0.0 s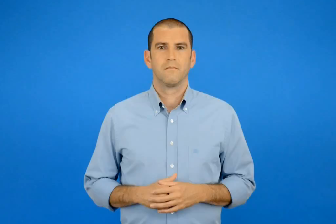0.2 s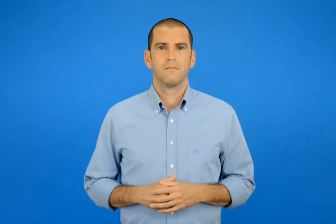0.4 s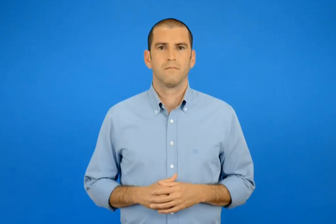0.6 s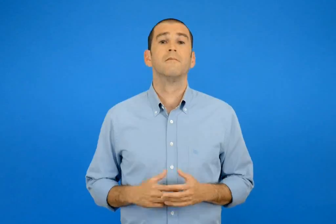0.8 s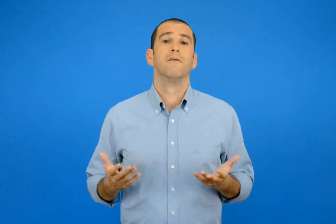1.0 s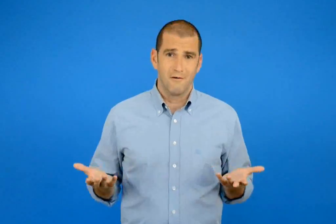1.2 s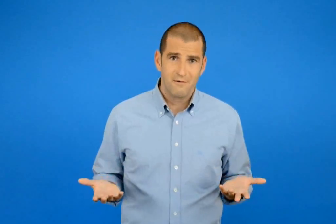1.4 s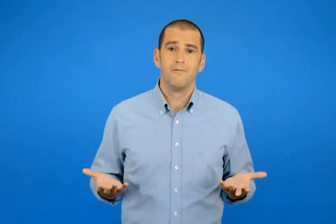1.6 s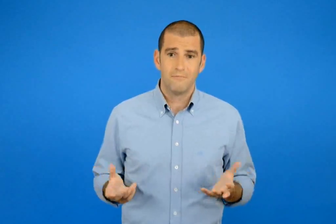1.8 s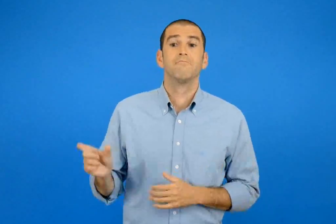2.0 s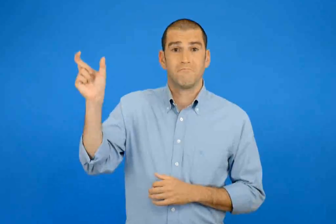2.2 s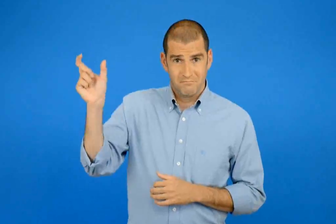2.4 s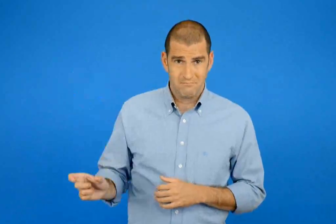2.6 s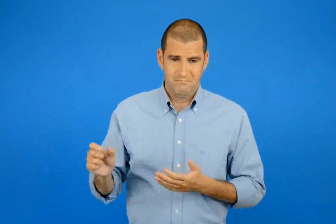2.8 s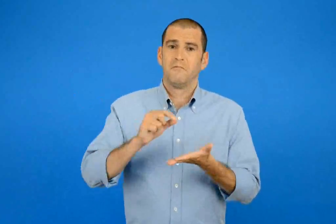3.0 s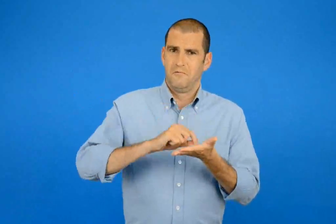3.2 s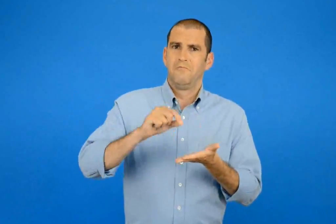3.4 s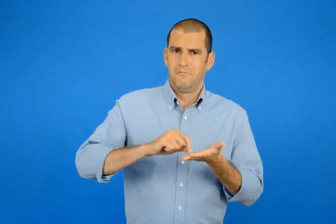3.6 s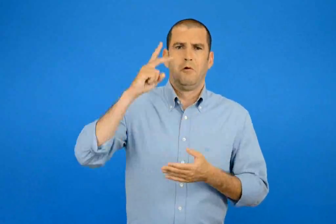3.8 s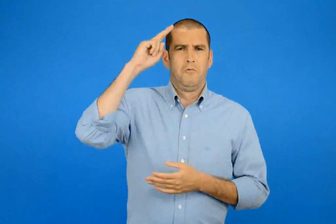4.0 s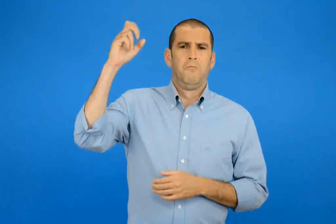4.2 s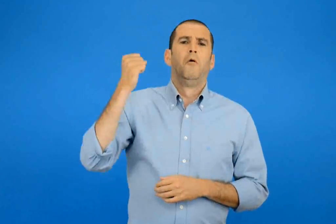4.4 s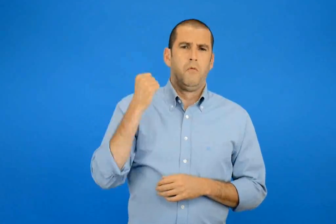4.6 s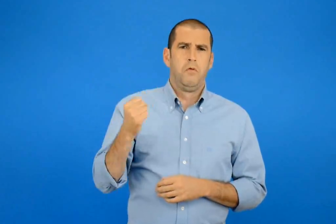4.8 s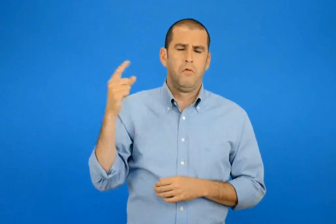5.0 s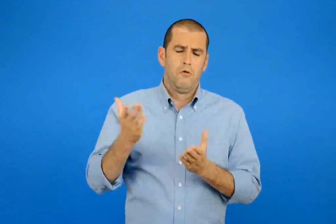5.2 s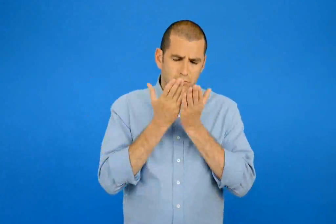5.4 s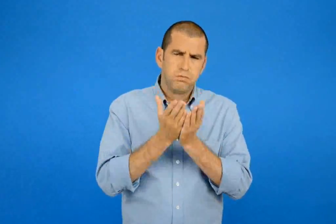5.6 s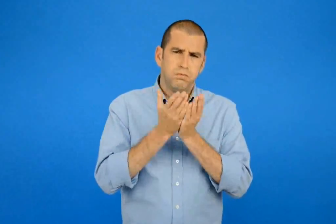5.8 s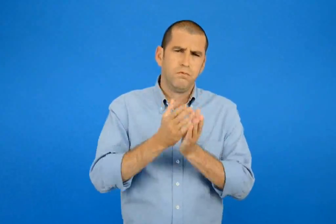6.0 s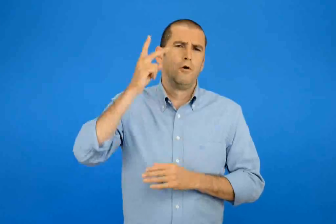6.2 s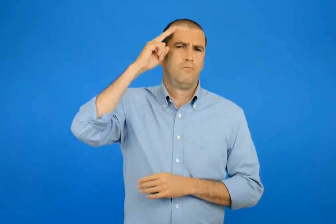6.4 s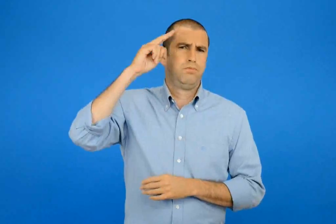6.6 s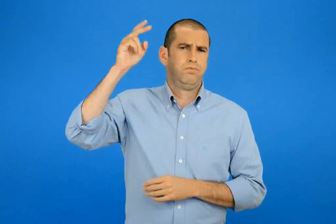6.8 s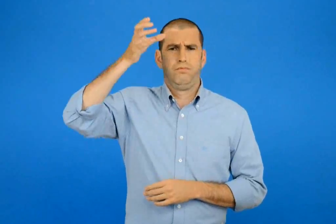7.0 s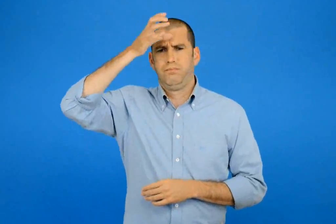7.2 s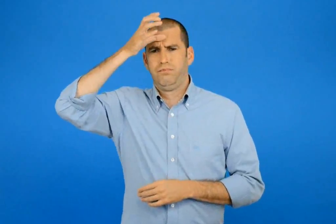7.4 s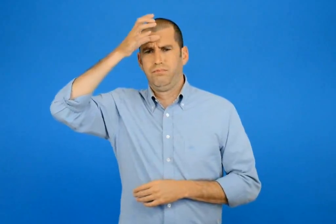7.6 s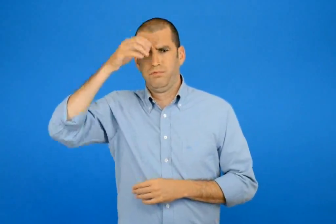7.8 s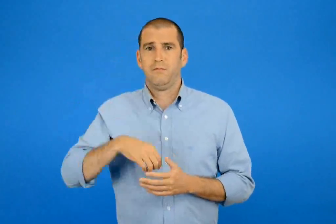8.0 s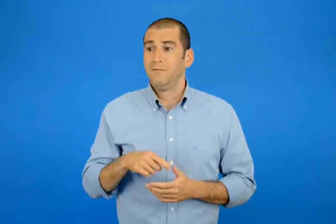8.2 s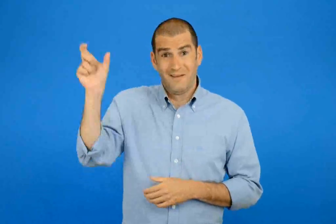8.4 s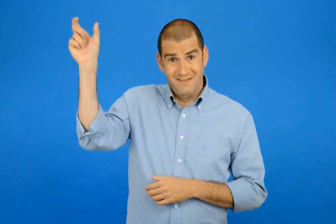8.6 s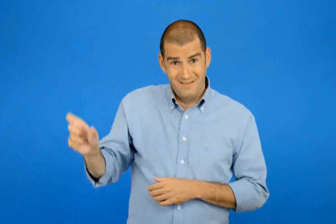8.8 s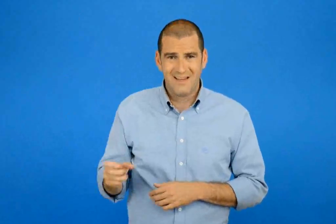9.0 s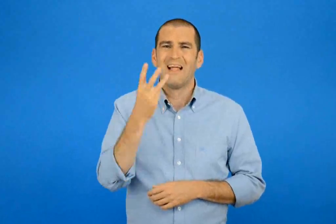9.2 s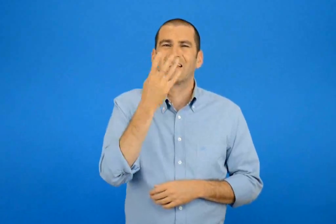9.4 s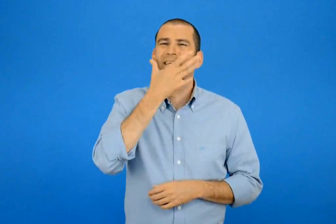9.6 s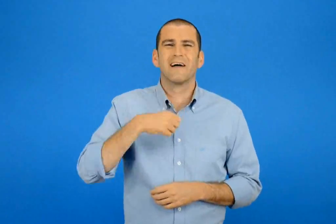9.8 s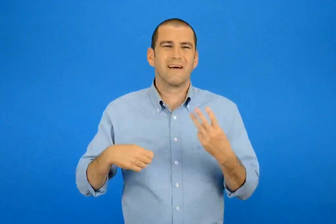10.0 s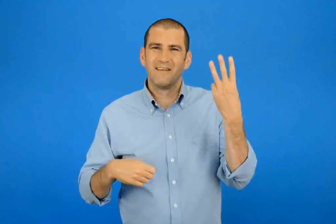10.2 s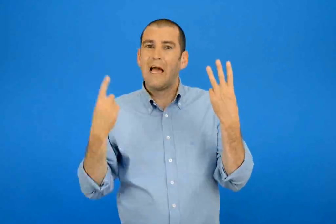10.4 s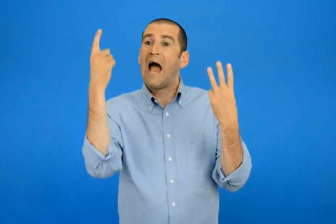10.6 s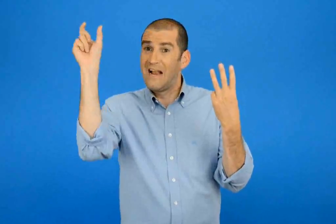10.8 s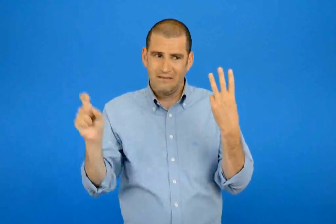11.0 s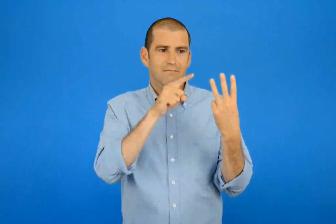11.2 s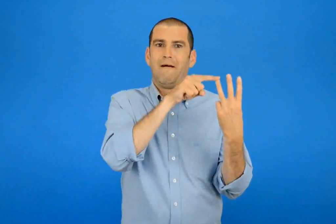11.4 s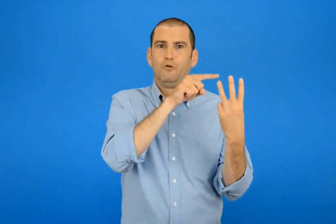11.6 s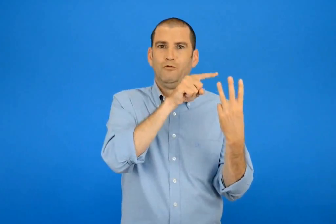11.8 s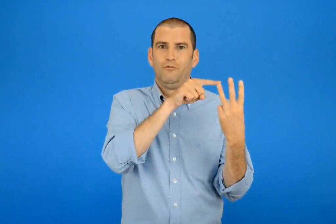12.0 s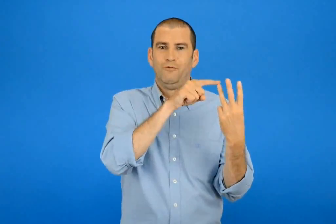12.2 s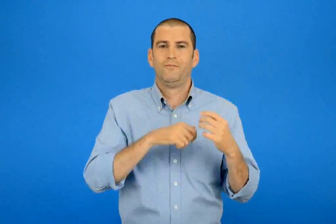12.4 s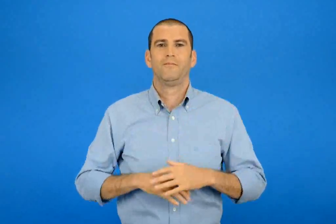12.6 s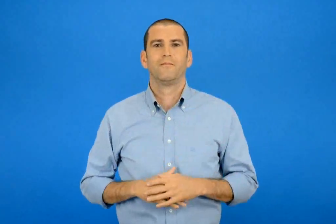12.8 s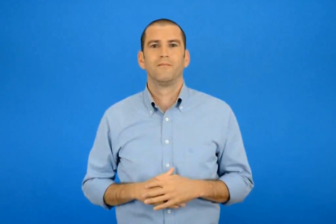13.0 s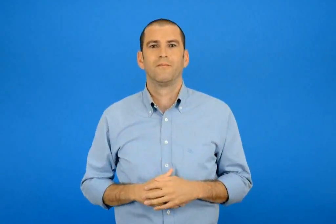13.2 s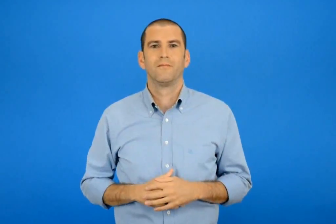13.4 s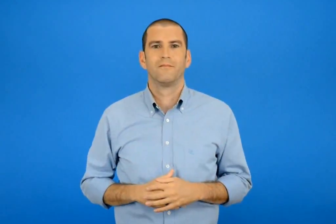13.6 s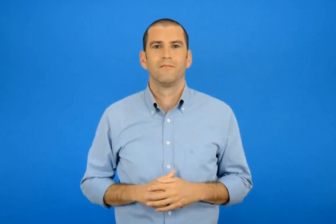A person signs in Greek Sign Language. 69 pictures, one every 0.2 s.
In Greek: και βέβαια ήτανε γραμματικός και πολύ σπουδαγμένος ένας από τους τρεις ιεράρχες
